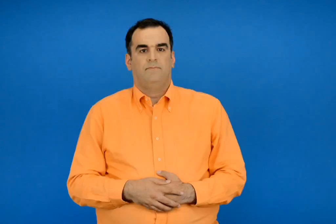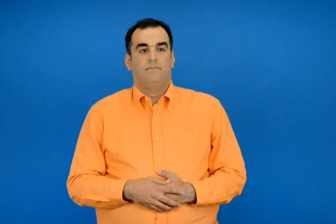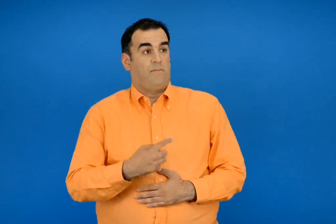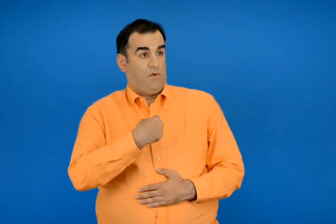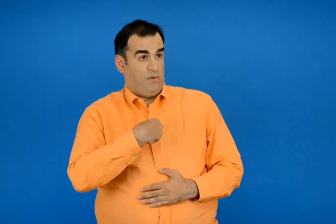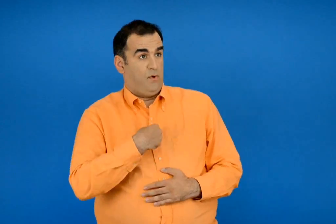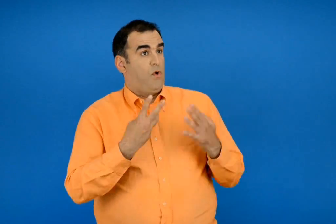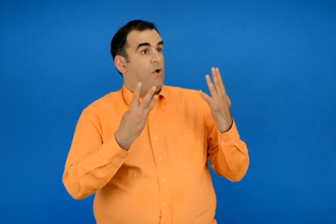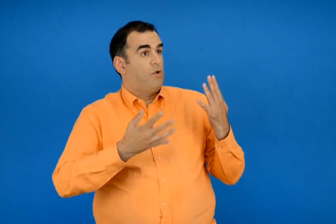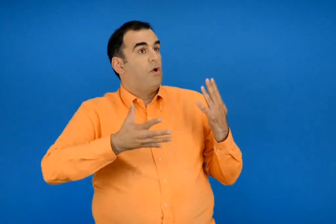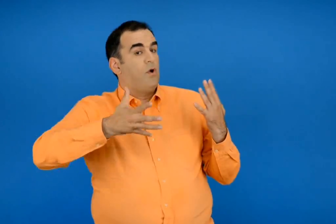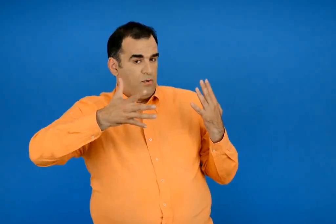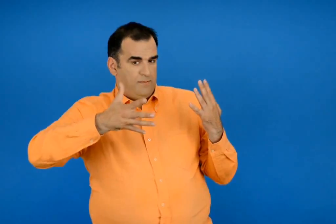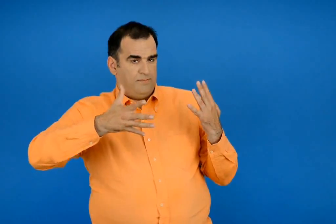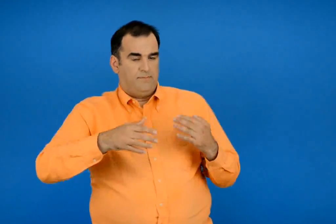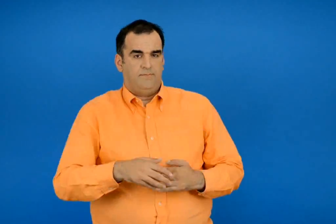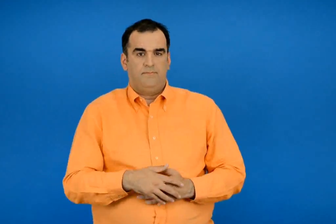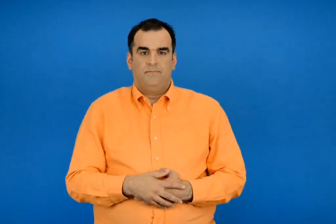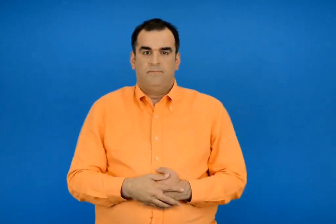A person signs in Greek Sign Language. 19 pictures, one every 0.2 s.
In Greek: εγώ είμαι 8 χρονών
